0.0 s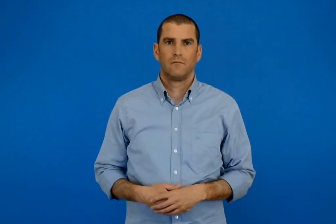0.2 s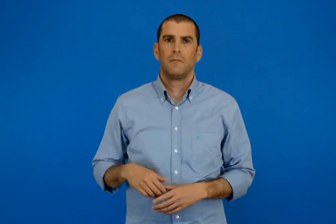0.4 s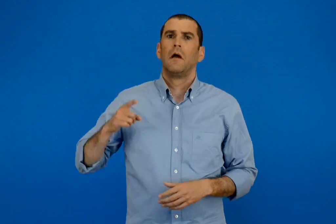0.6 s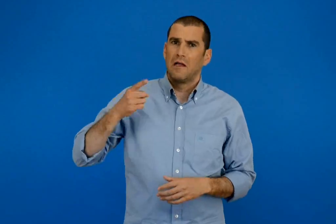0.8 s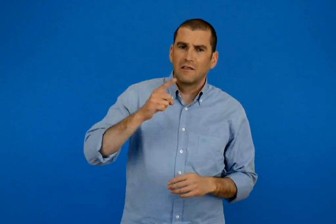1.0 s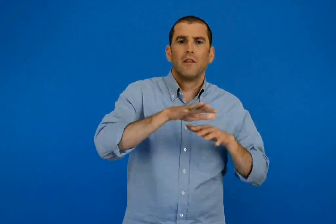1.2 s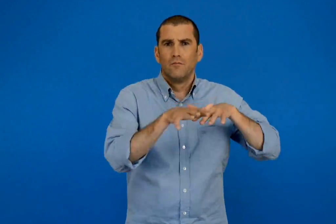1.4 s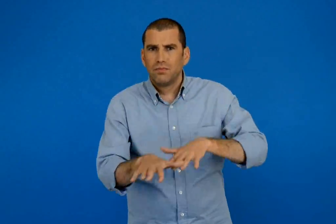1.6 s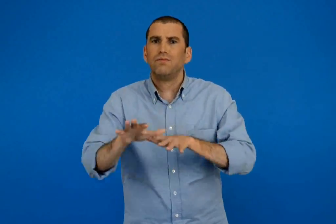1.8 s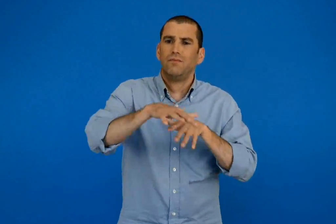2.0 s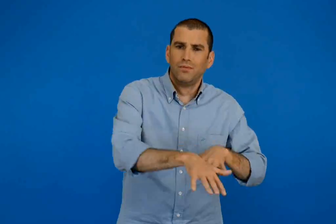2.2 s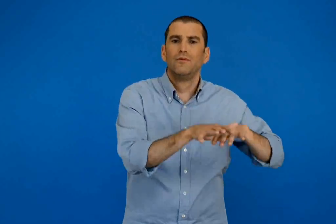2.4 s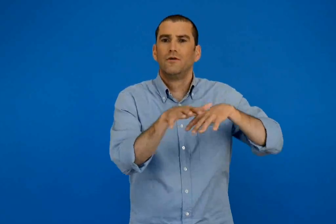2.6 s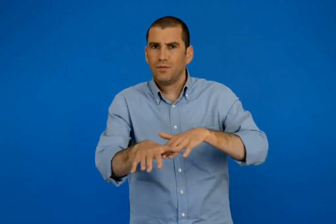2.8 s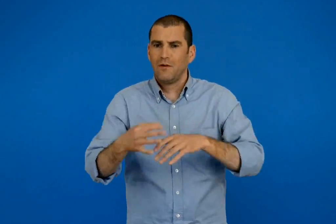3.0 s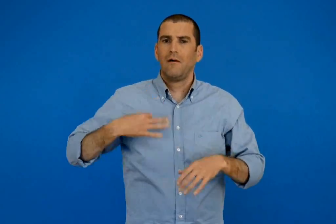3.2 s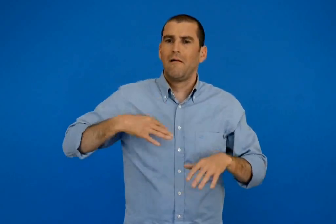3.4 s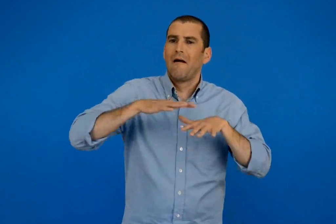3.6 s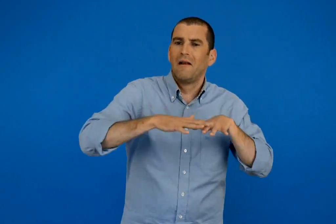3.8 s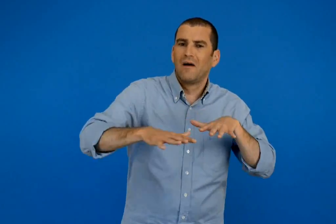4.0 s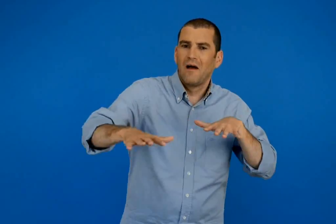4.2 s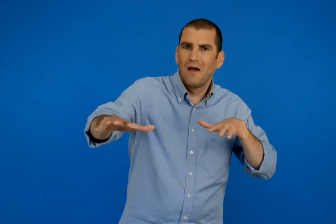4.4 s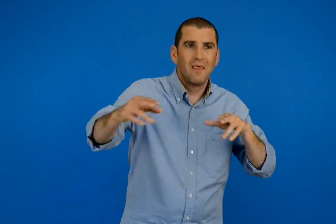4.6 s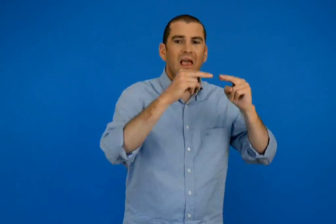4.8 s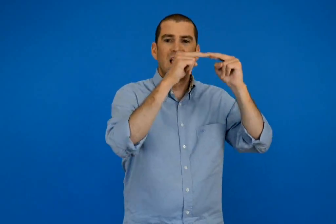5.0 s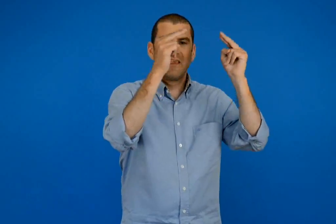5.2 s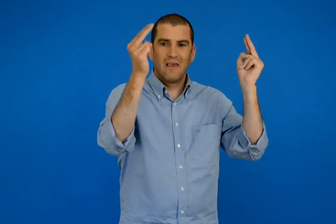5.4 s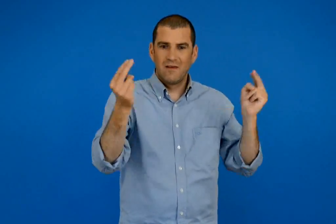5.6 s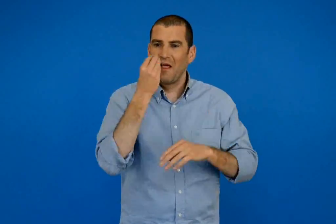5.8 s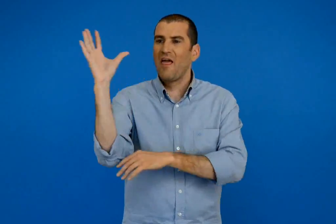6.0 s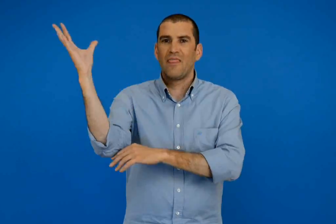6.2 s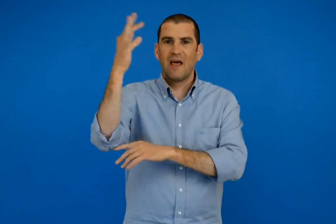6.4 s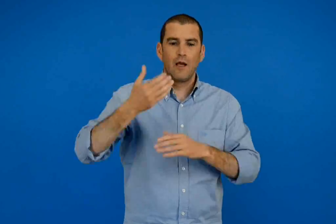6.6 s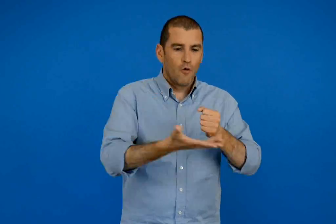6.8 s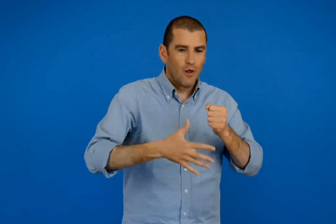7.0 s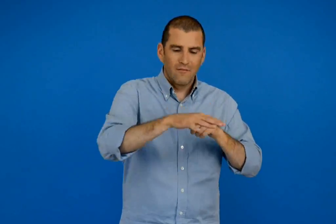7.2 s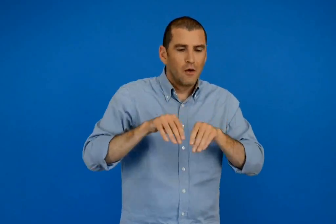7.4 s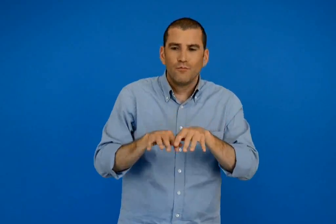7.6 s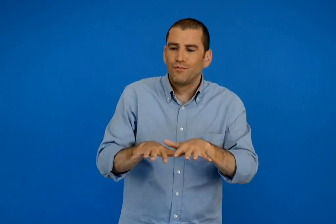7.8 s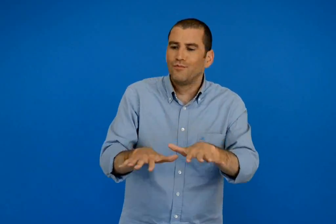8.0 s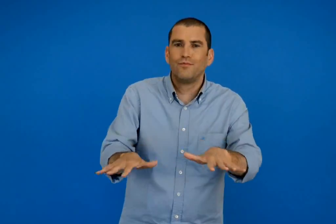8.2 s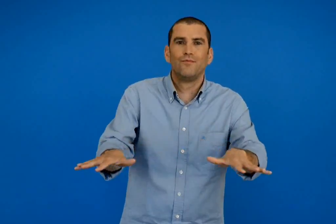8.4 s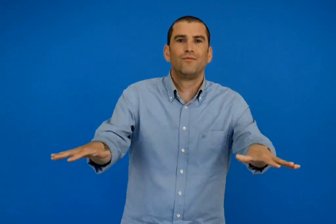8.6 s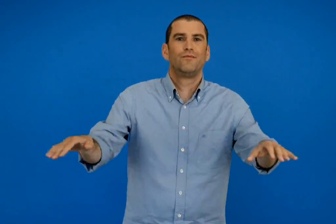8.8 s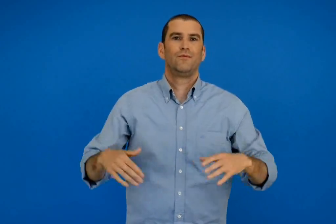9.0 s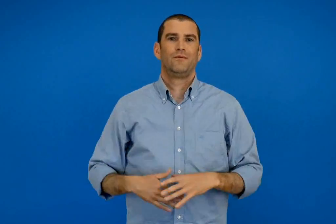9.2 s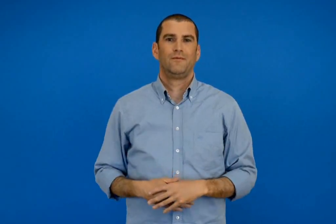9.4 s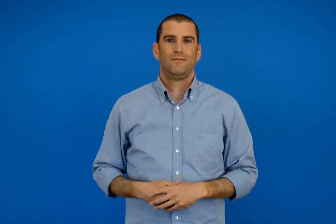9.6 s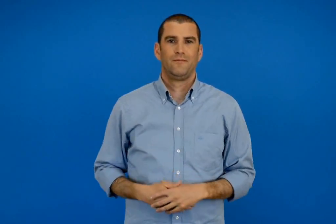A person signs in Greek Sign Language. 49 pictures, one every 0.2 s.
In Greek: ταξίδευε ταξίδευε περνούσε µέσα από λιβάδια κάτω από γεφύρια πότιζε δέντρα και χωράφια
